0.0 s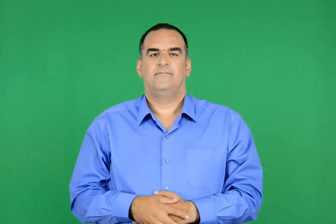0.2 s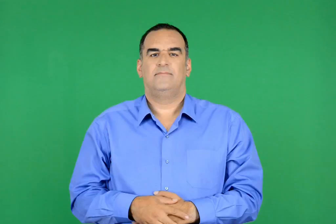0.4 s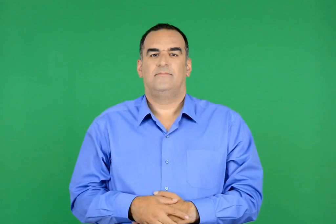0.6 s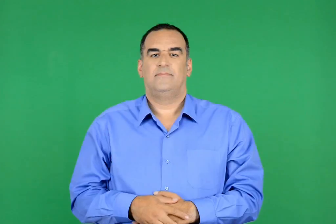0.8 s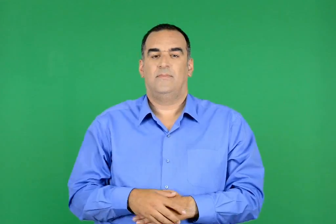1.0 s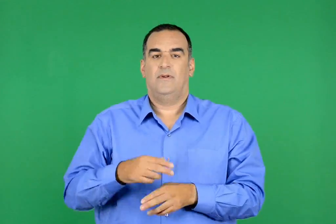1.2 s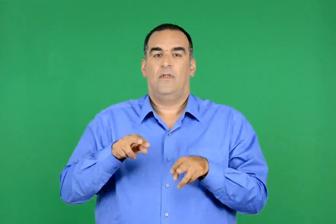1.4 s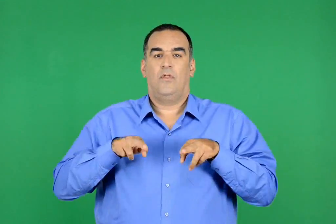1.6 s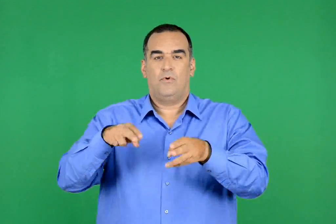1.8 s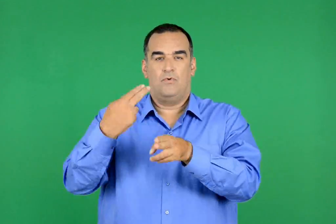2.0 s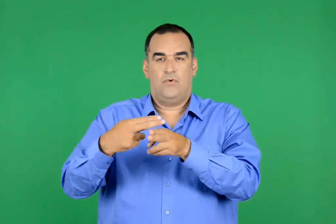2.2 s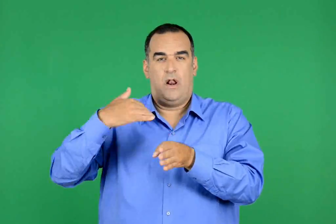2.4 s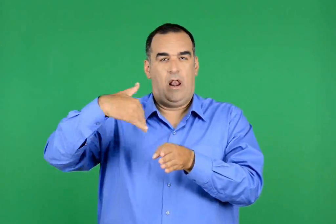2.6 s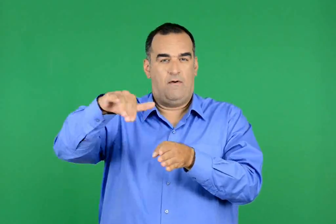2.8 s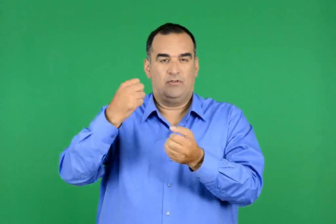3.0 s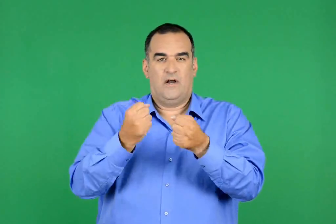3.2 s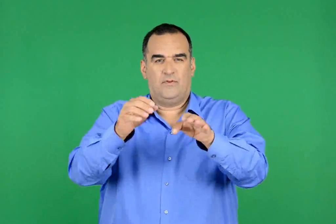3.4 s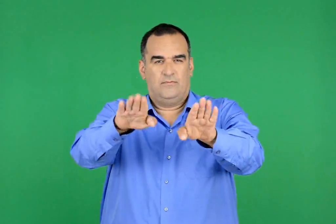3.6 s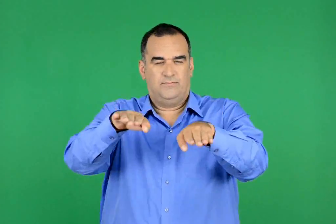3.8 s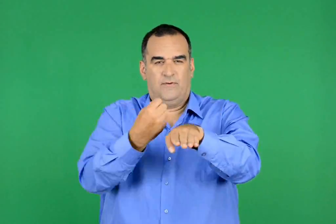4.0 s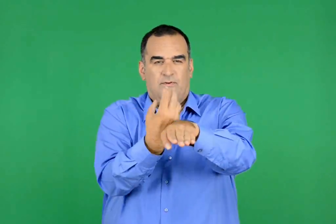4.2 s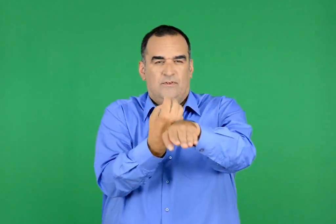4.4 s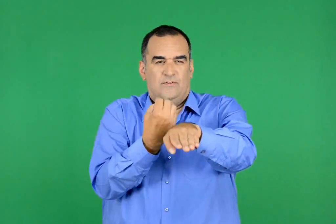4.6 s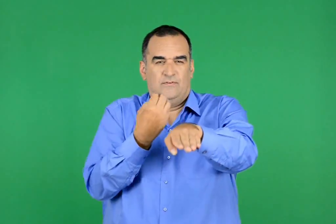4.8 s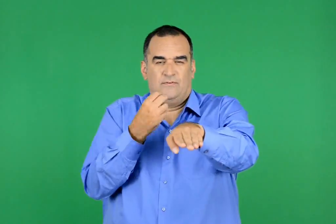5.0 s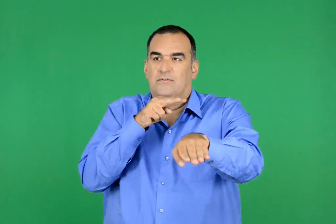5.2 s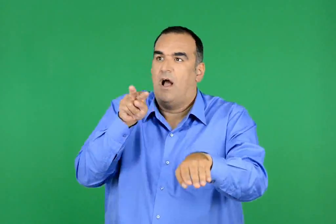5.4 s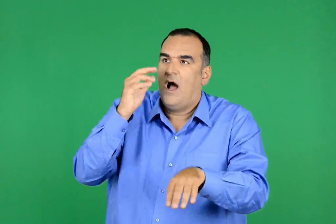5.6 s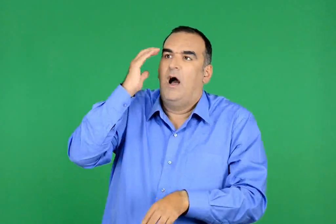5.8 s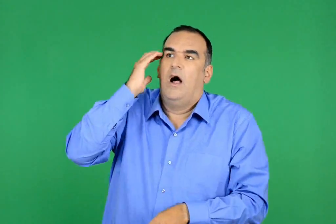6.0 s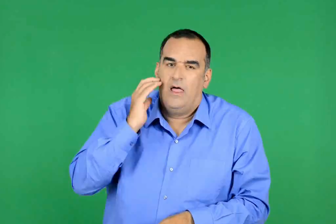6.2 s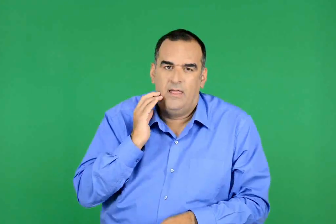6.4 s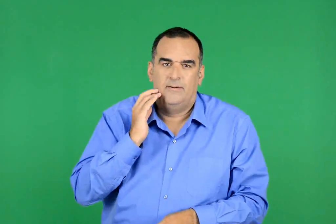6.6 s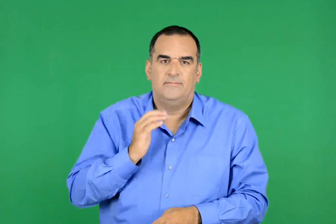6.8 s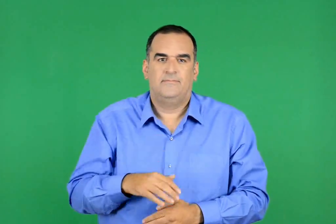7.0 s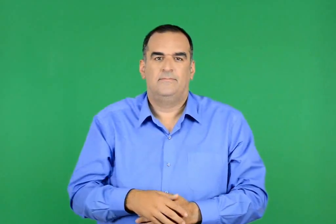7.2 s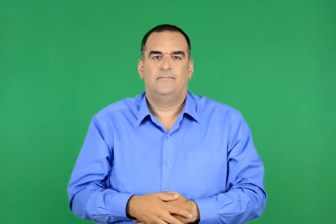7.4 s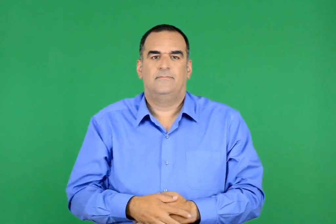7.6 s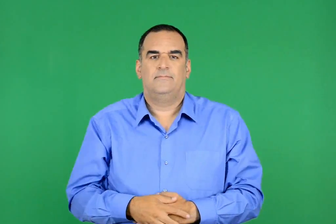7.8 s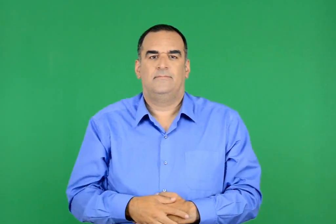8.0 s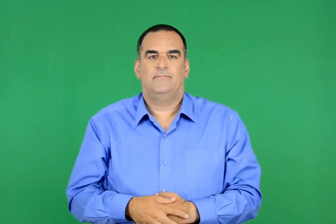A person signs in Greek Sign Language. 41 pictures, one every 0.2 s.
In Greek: ξεγελάστηκε , αλίμονο , από τα φανάρια των αυτοκινήτων στη µεγάλη λεωφόρο
